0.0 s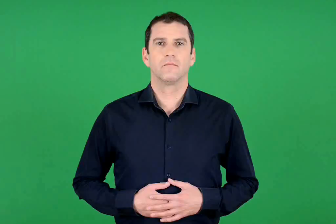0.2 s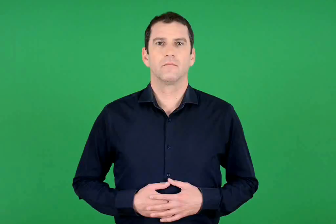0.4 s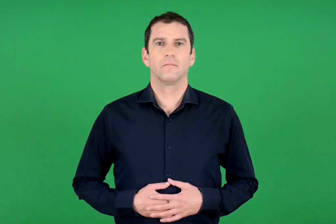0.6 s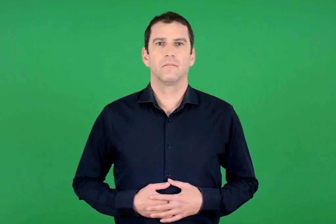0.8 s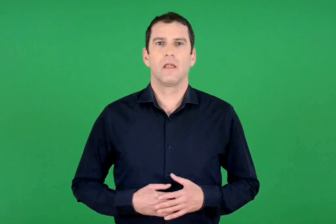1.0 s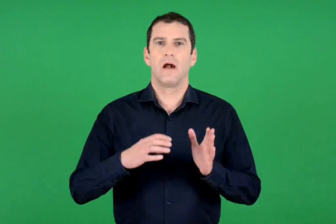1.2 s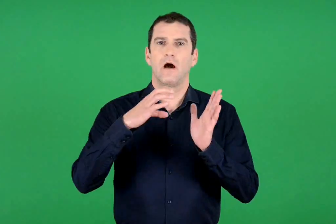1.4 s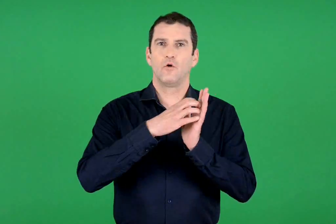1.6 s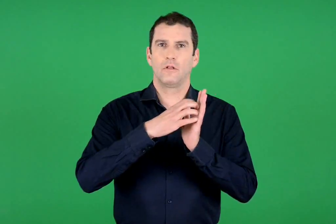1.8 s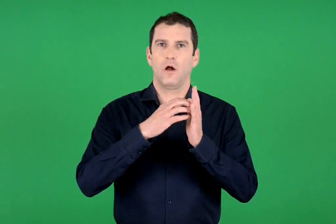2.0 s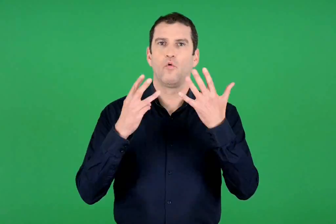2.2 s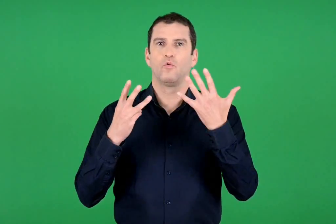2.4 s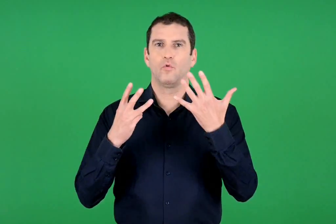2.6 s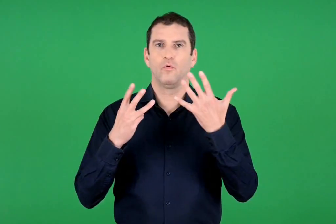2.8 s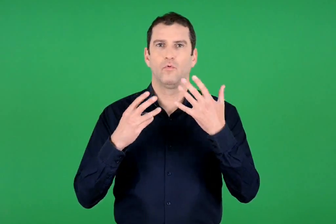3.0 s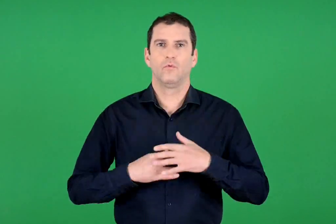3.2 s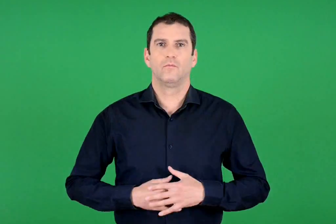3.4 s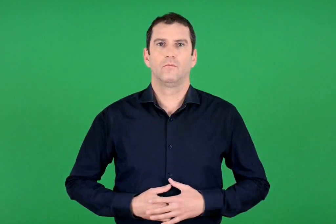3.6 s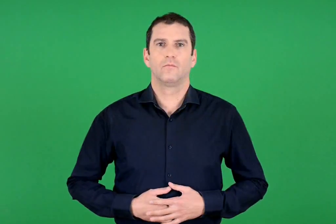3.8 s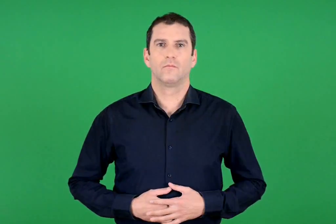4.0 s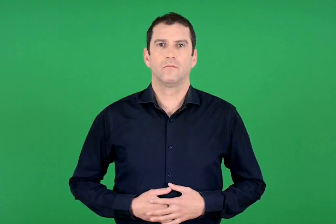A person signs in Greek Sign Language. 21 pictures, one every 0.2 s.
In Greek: ενότητα 8
